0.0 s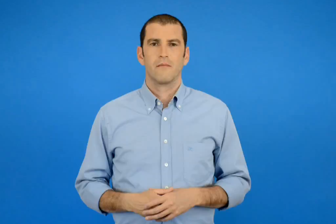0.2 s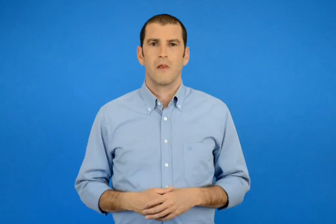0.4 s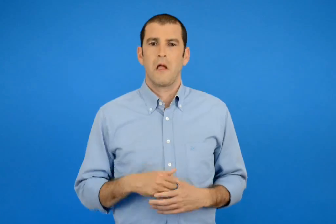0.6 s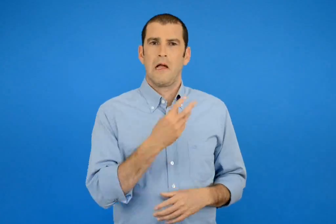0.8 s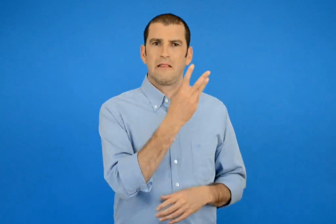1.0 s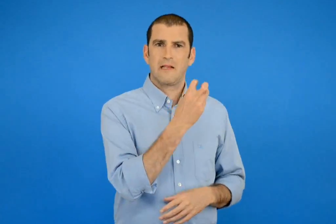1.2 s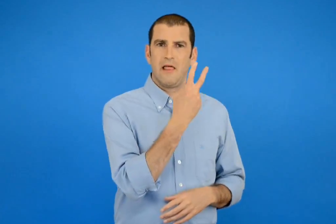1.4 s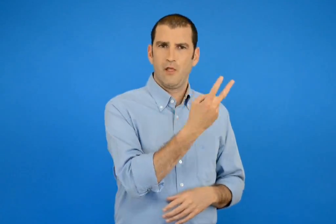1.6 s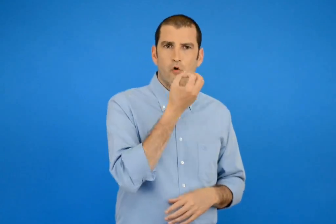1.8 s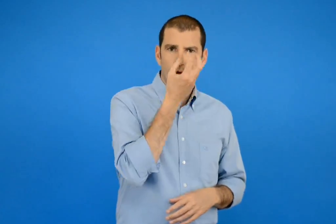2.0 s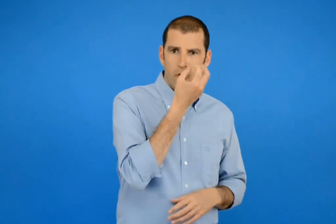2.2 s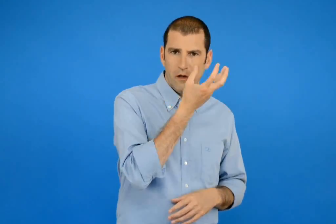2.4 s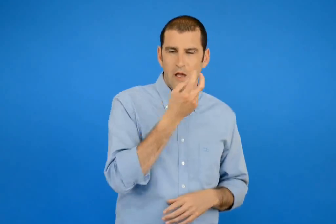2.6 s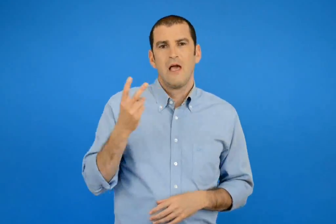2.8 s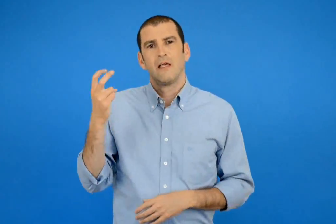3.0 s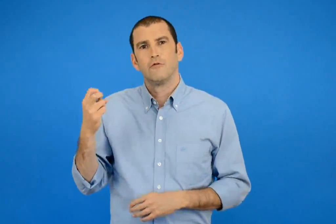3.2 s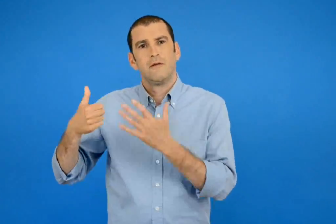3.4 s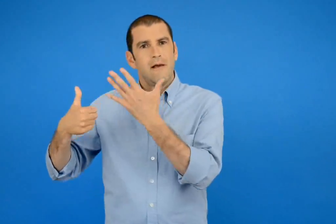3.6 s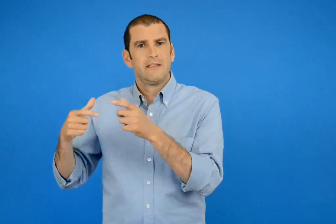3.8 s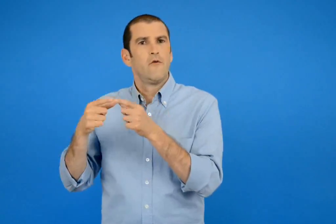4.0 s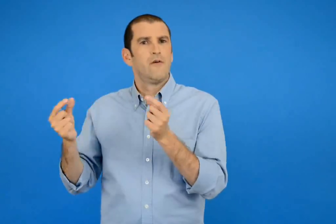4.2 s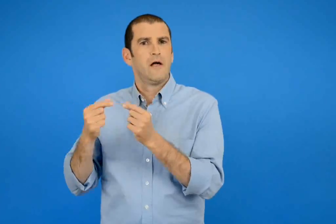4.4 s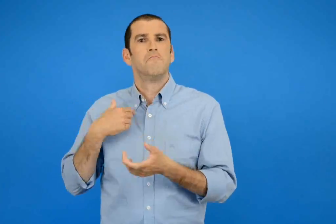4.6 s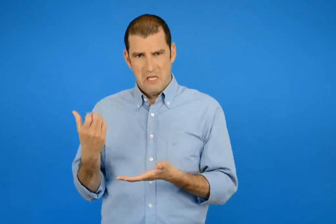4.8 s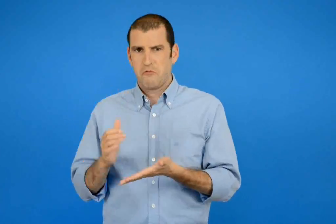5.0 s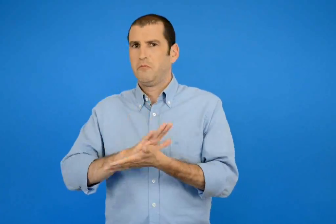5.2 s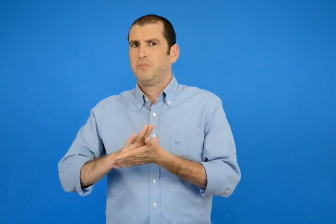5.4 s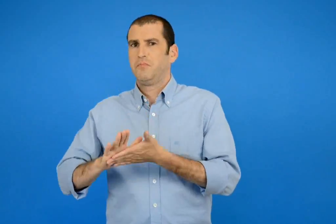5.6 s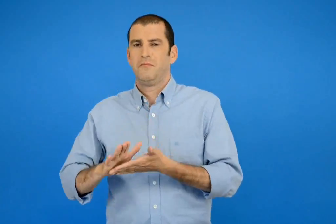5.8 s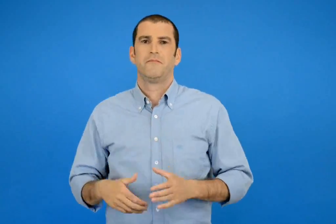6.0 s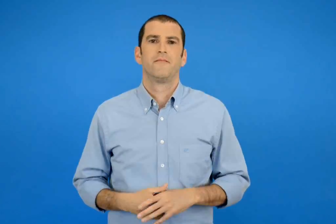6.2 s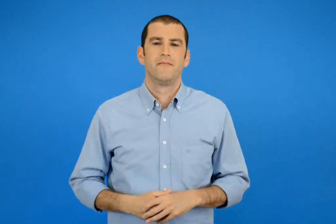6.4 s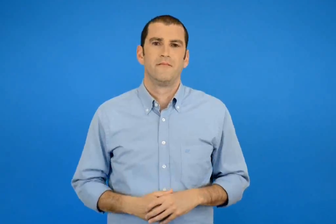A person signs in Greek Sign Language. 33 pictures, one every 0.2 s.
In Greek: έχω 32 λουλούδια και 26 φύλλα
